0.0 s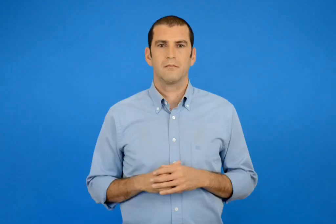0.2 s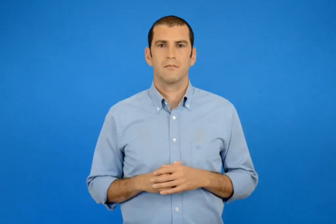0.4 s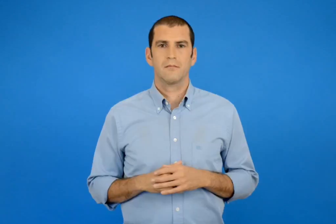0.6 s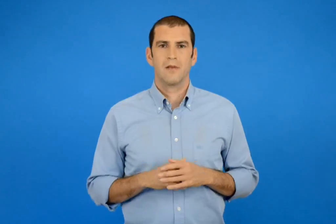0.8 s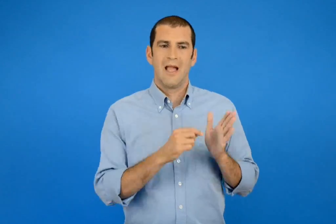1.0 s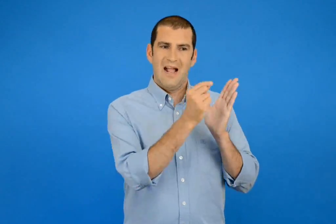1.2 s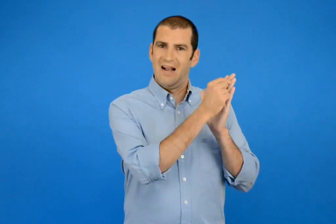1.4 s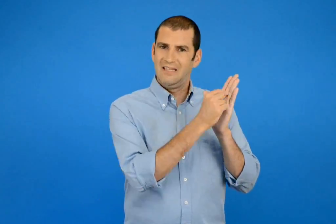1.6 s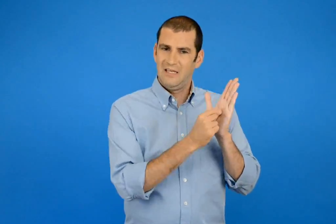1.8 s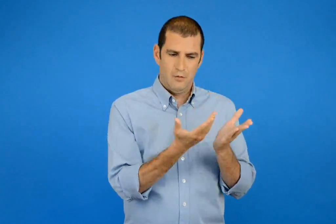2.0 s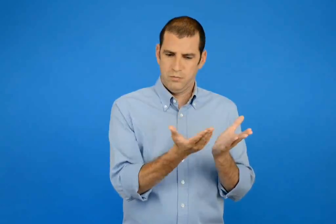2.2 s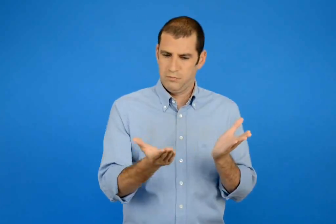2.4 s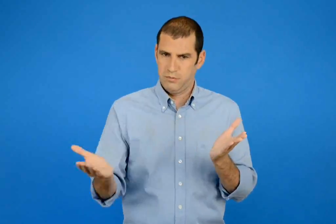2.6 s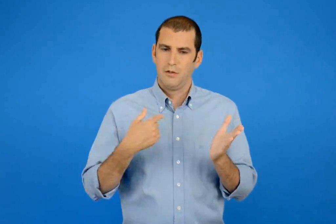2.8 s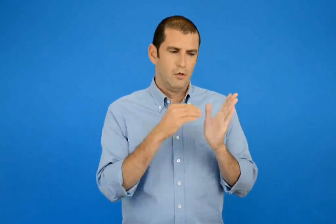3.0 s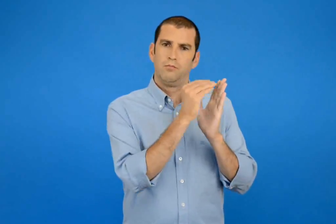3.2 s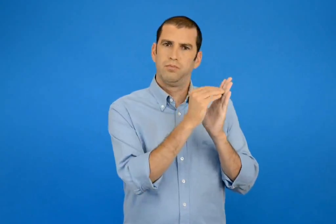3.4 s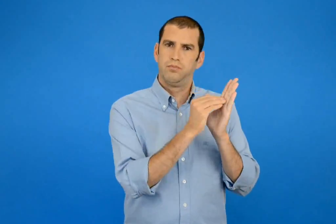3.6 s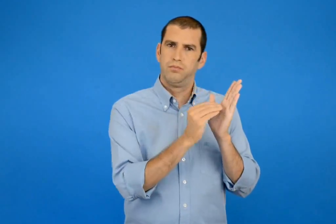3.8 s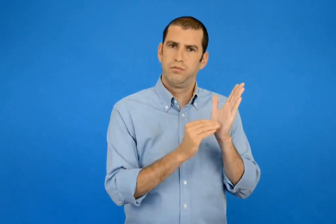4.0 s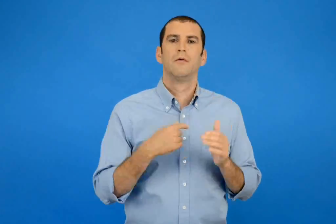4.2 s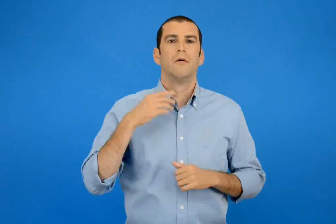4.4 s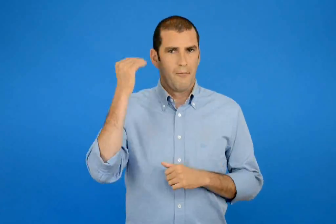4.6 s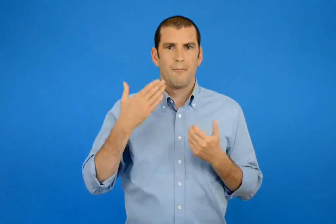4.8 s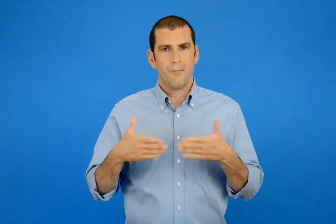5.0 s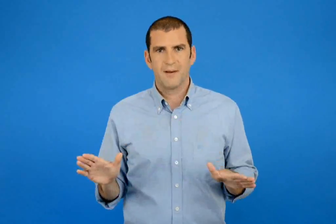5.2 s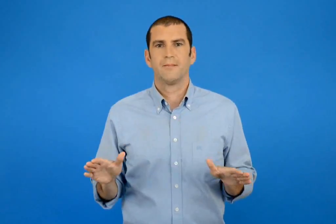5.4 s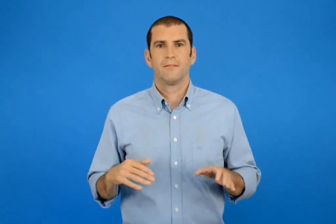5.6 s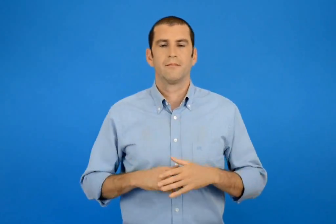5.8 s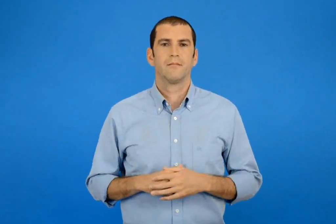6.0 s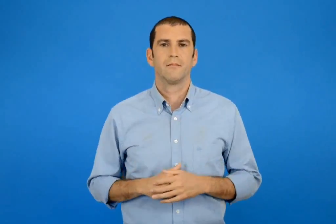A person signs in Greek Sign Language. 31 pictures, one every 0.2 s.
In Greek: έμαθα να φτιάχνω λίστες
